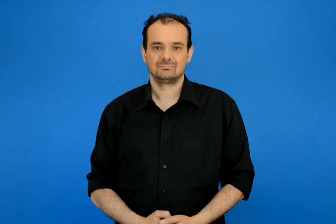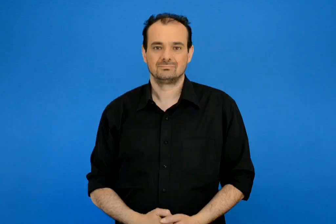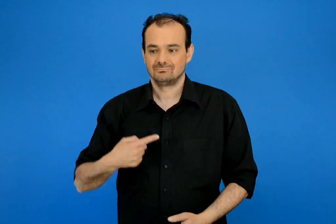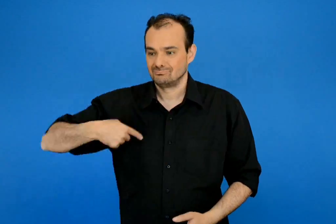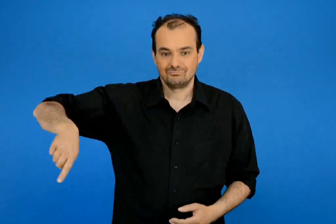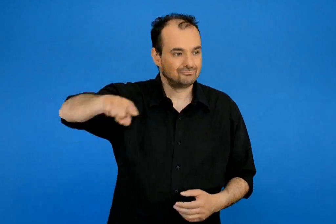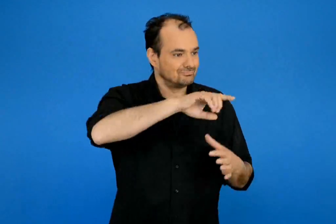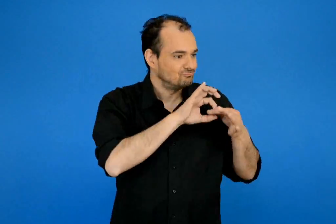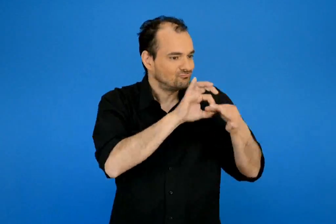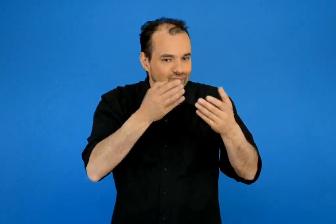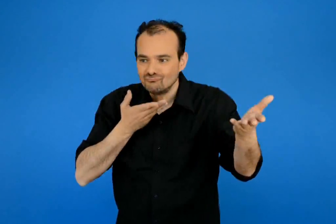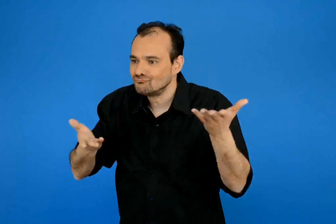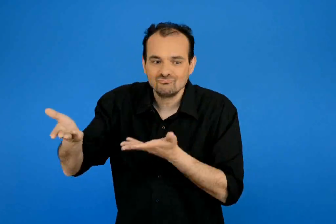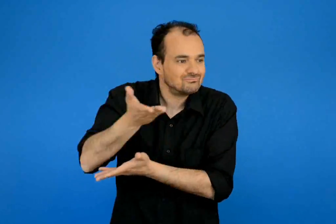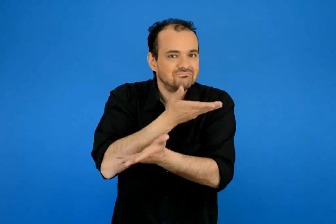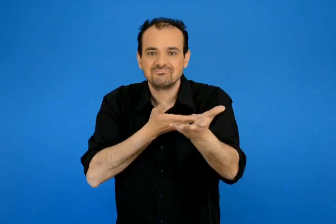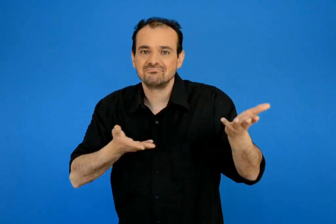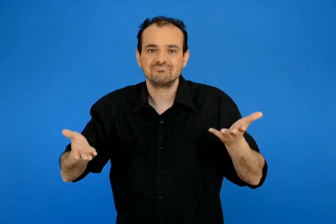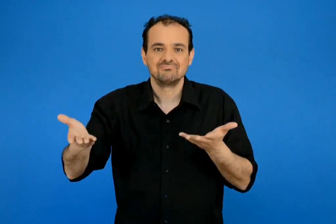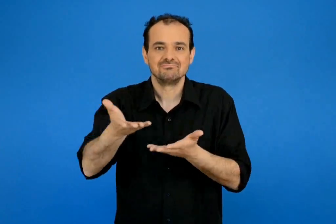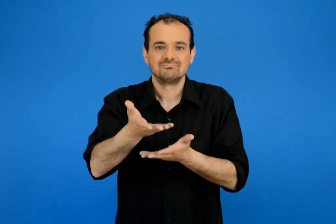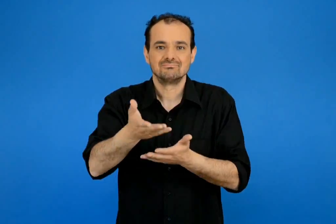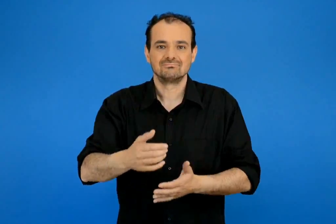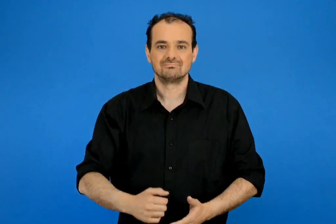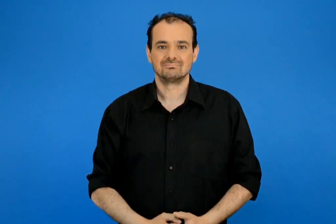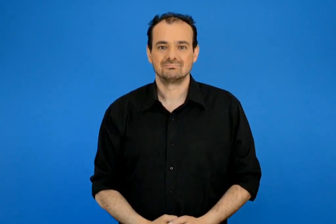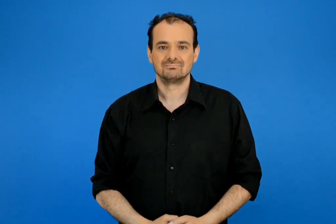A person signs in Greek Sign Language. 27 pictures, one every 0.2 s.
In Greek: συνεργαζόμαστε
